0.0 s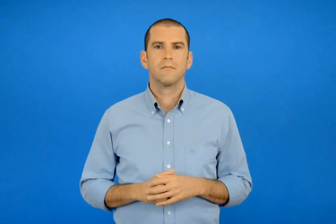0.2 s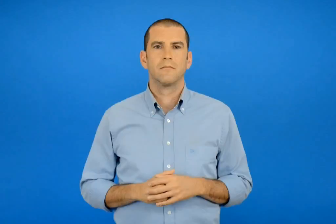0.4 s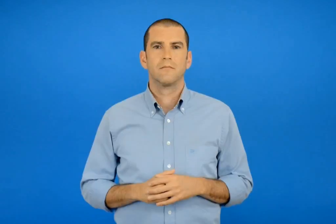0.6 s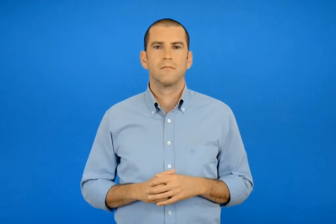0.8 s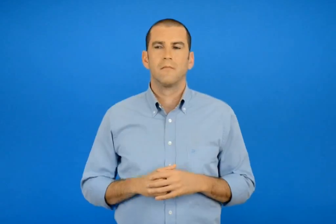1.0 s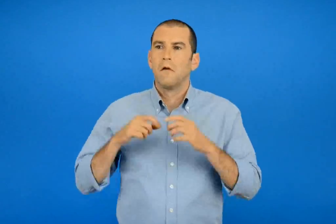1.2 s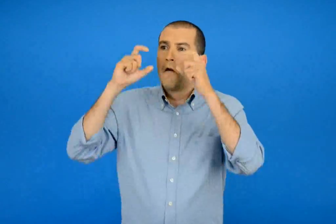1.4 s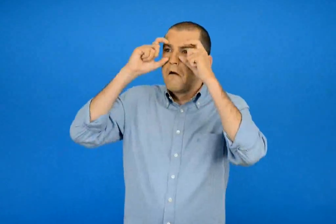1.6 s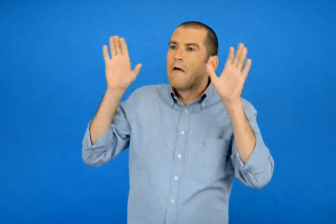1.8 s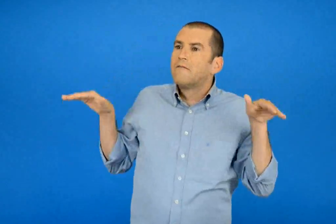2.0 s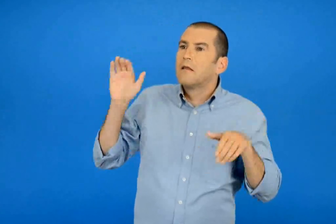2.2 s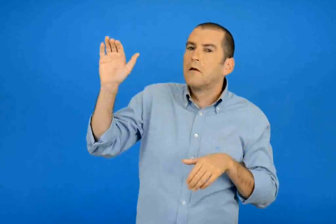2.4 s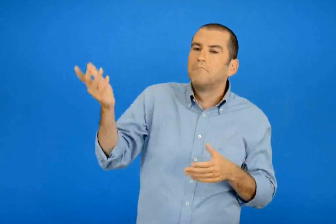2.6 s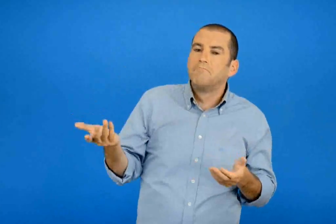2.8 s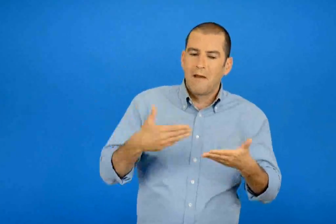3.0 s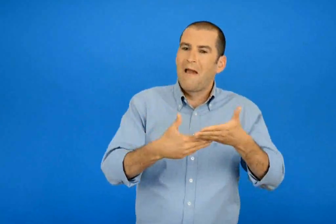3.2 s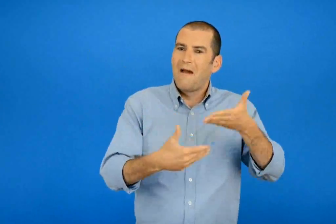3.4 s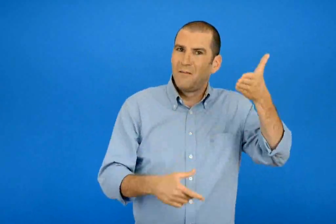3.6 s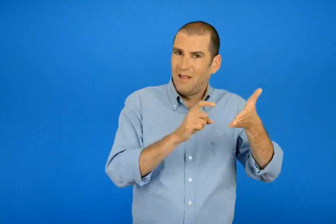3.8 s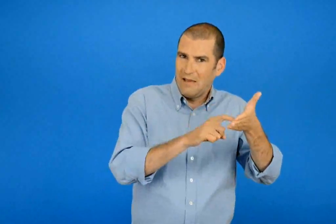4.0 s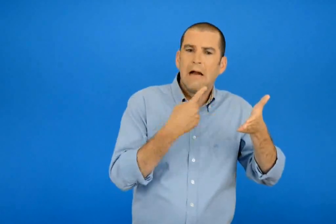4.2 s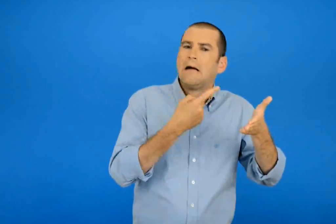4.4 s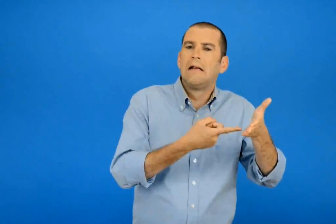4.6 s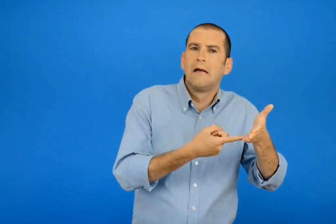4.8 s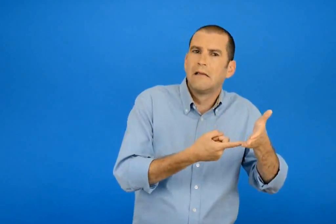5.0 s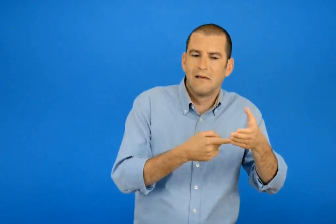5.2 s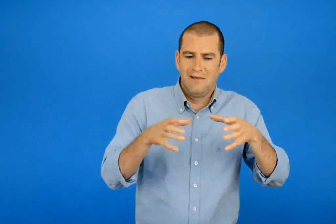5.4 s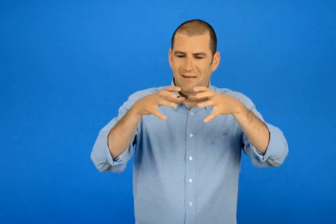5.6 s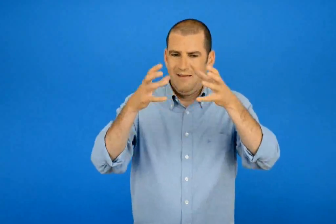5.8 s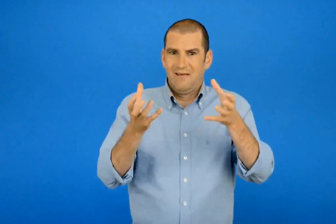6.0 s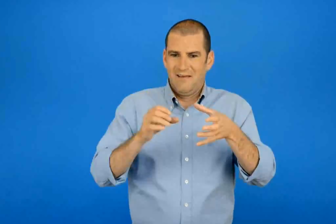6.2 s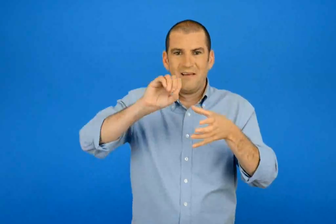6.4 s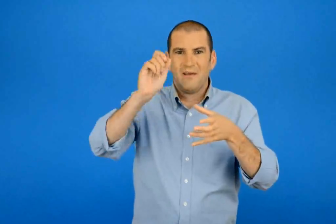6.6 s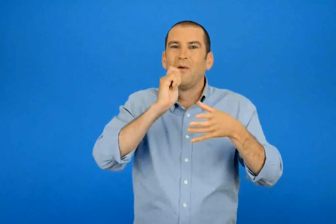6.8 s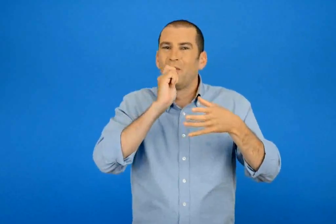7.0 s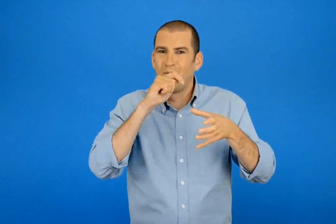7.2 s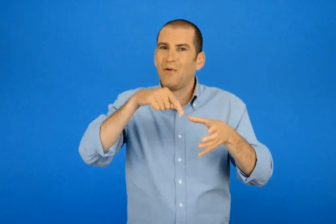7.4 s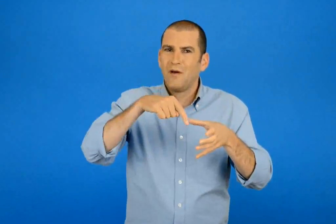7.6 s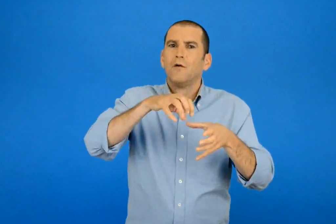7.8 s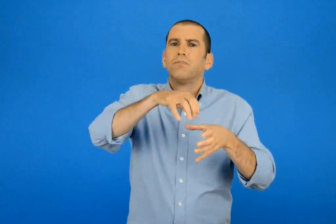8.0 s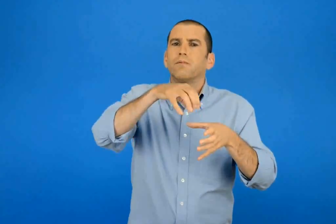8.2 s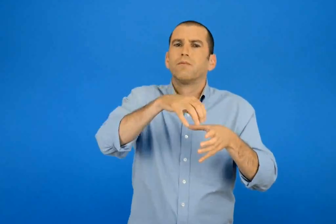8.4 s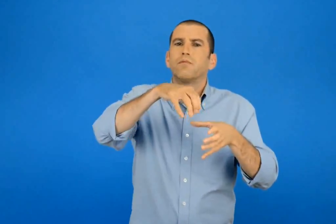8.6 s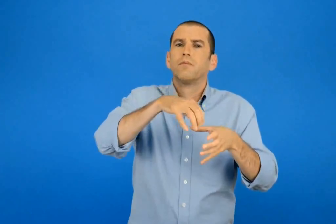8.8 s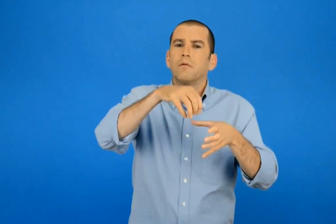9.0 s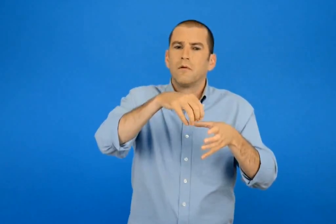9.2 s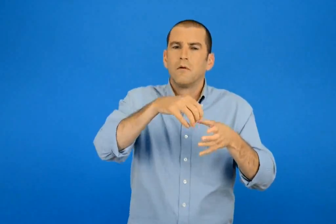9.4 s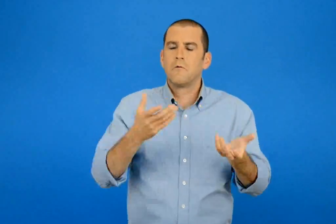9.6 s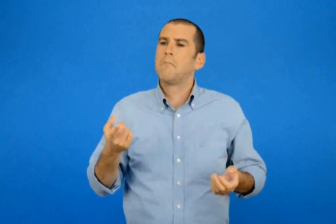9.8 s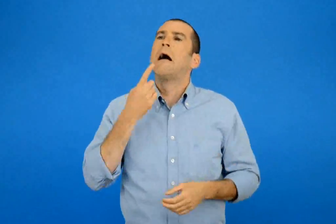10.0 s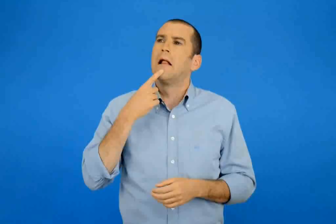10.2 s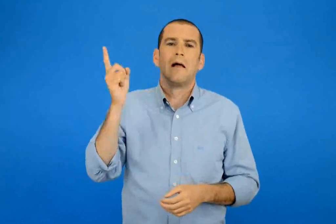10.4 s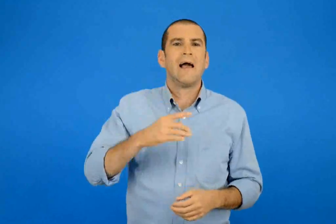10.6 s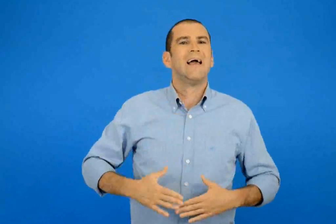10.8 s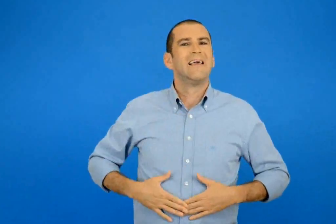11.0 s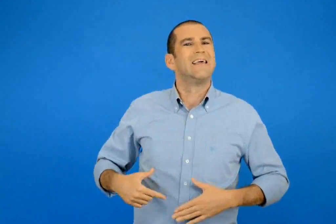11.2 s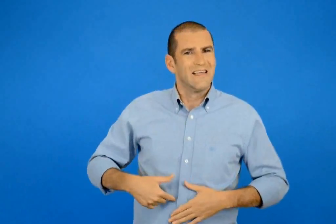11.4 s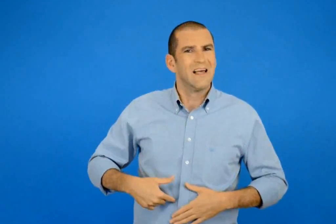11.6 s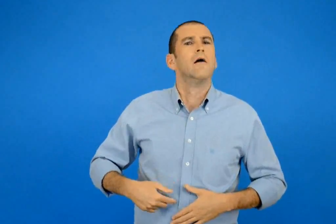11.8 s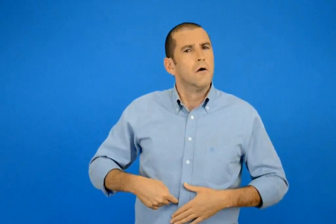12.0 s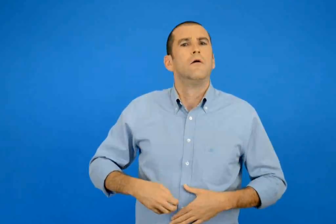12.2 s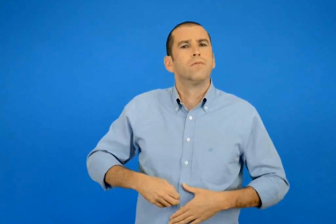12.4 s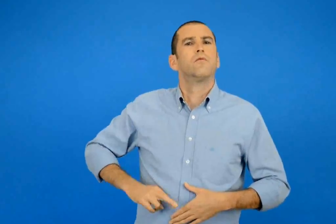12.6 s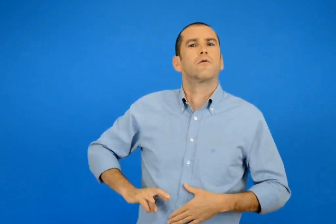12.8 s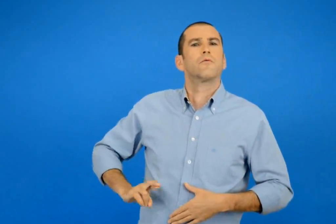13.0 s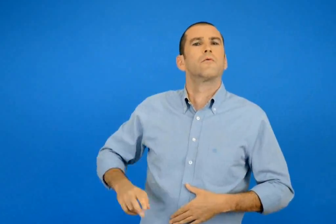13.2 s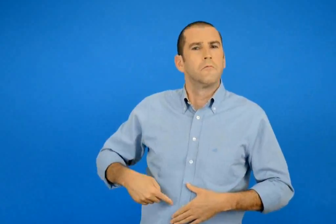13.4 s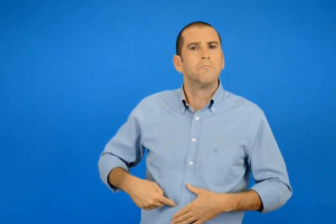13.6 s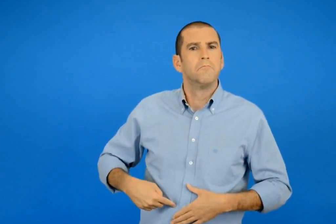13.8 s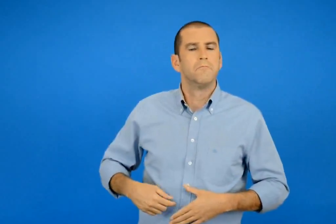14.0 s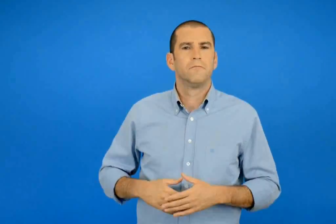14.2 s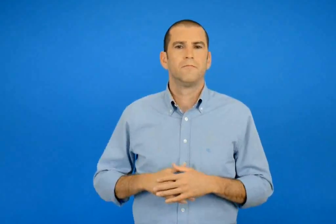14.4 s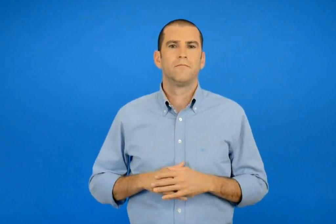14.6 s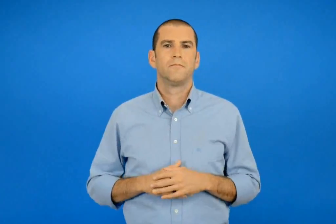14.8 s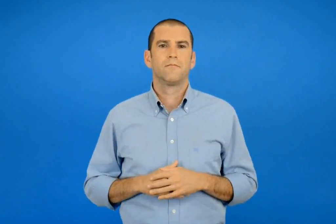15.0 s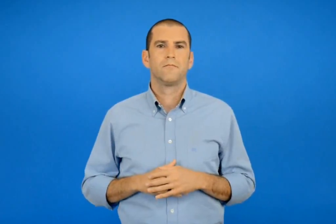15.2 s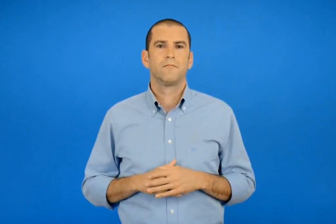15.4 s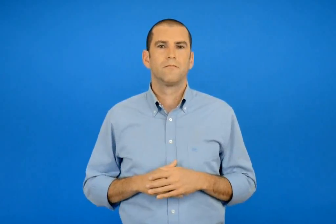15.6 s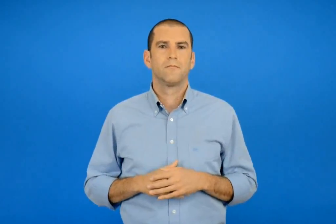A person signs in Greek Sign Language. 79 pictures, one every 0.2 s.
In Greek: βάγια στο λαλουσακι γραφεί ότι η νεροσφυρίχτρα γουργουρίζει και η κοιλιά μας λεμέ ότι γουργουρίζει
